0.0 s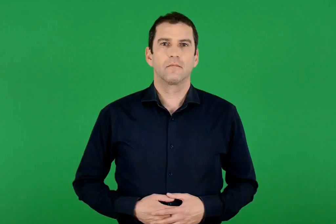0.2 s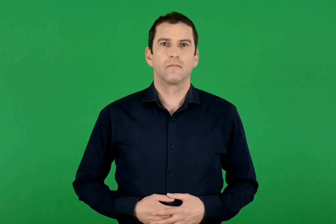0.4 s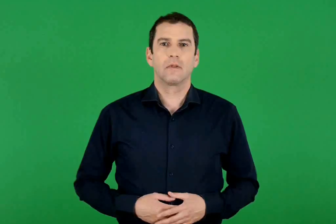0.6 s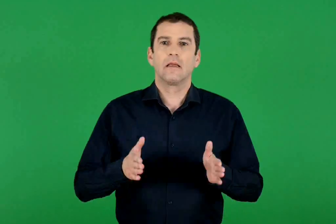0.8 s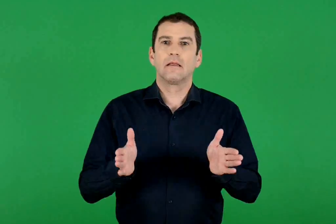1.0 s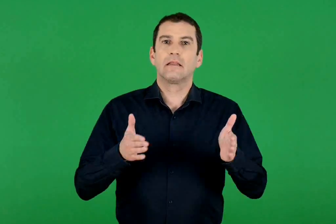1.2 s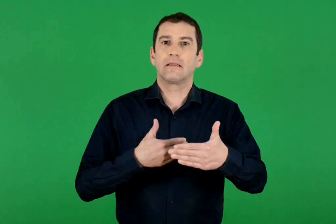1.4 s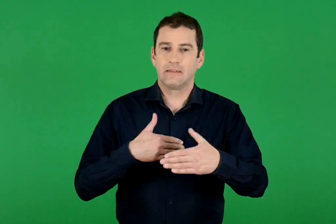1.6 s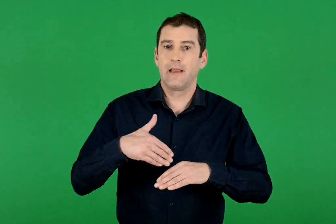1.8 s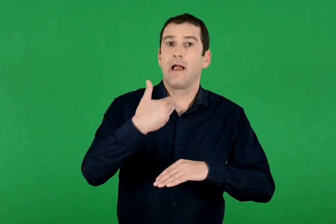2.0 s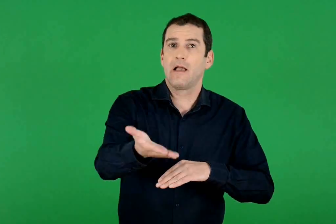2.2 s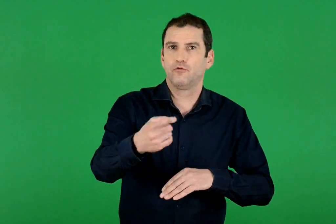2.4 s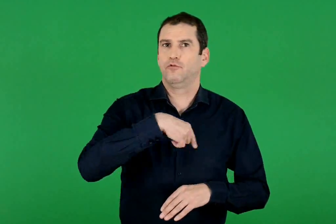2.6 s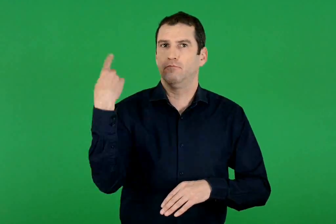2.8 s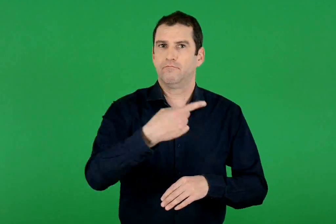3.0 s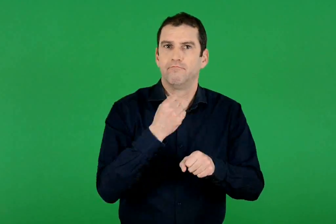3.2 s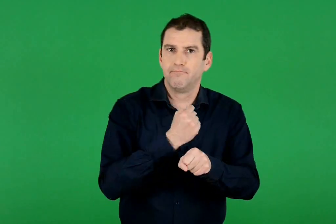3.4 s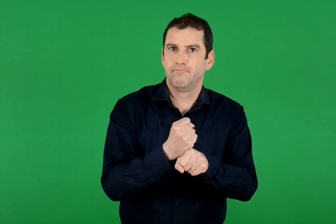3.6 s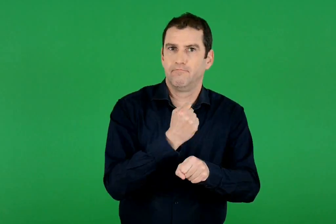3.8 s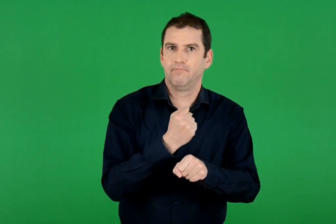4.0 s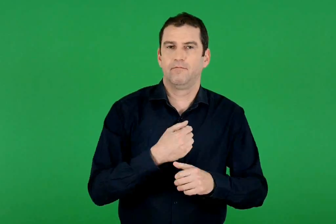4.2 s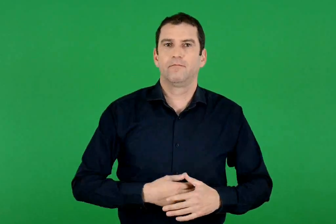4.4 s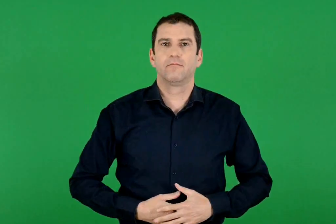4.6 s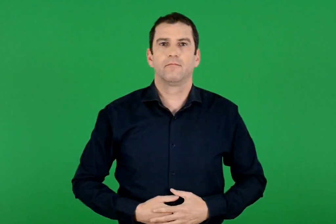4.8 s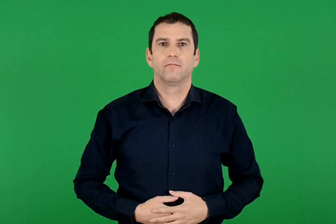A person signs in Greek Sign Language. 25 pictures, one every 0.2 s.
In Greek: εργαζόμαστε έξω από την τάξη
